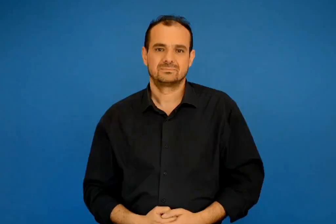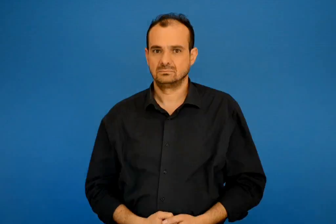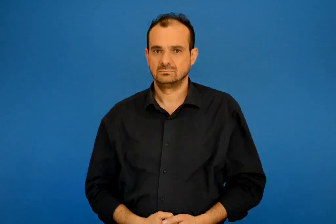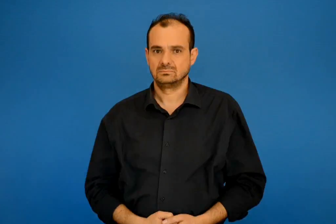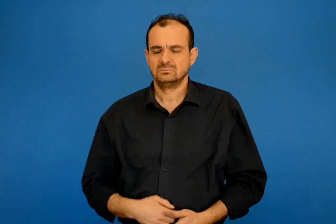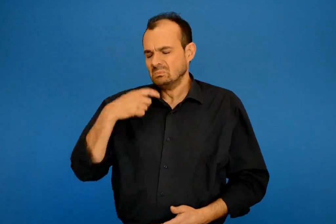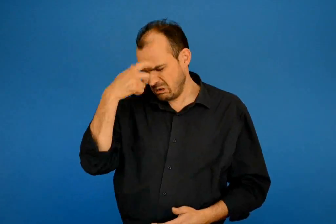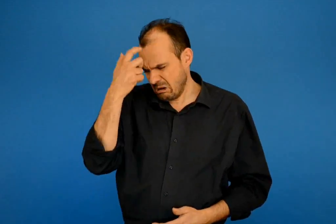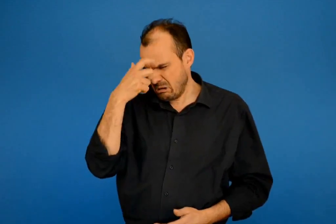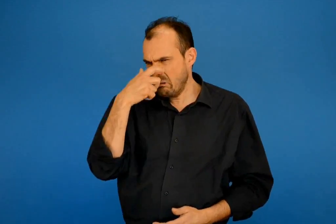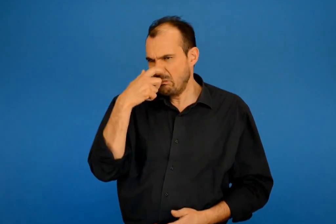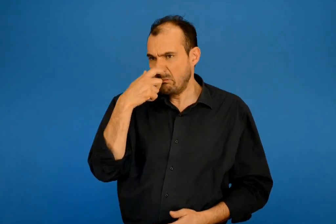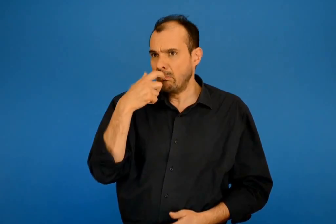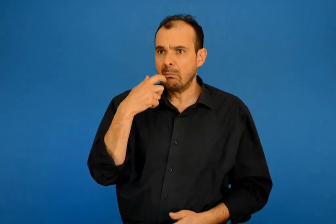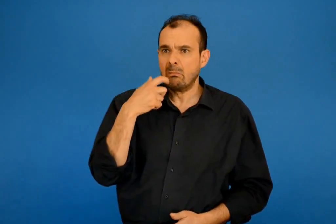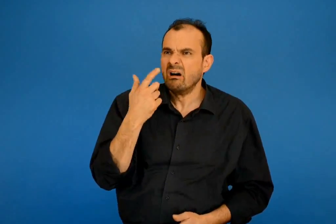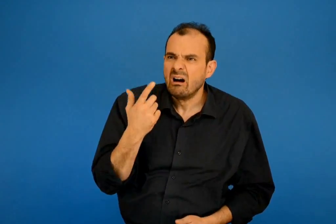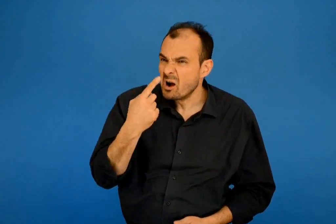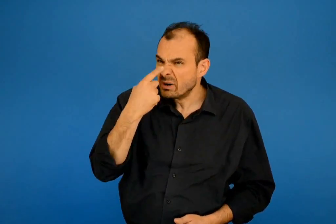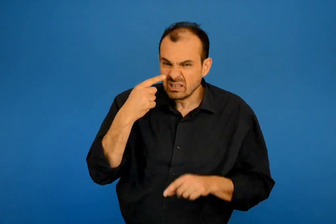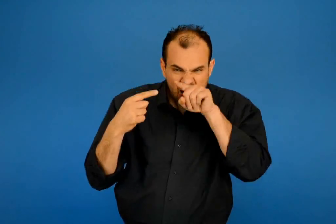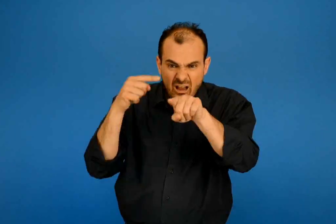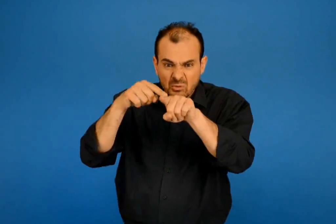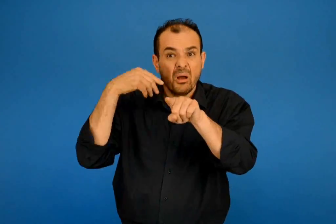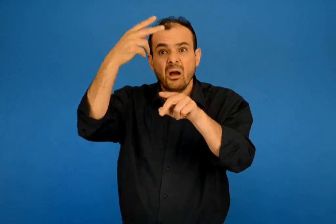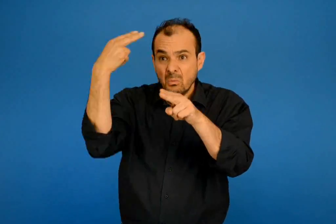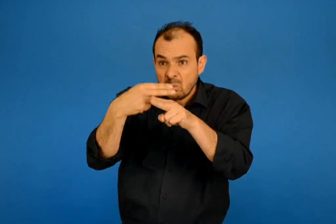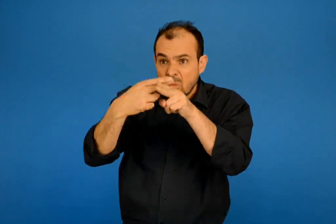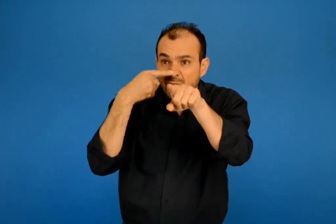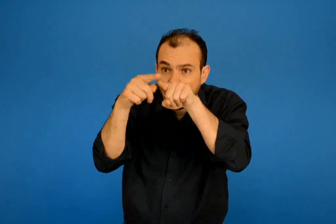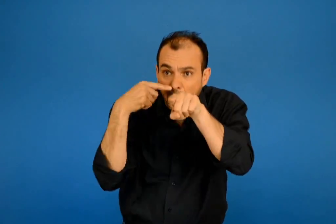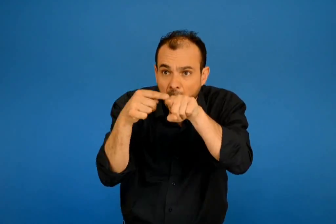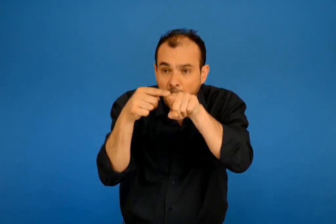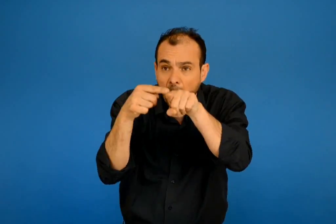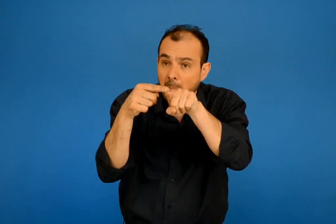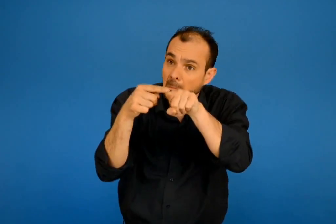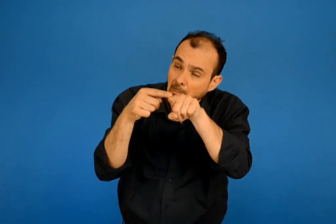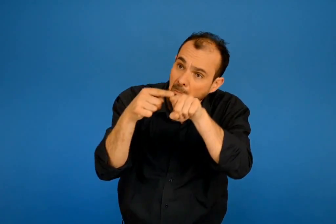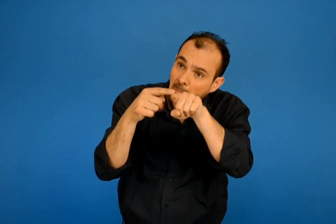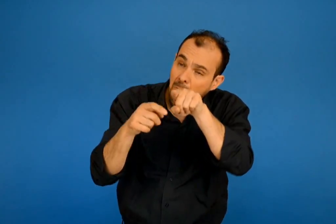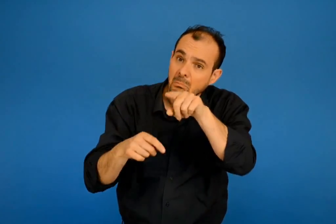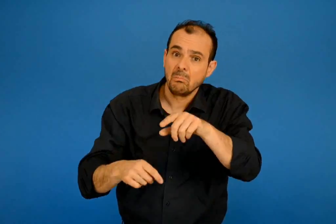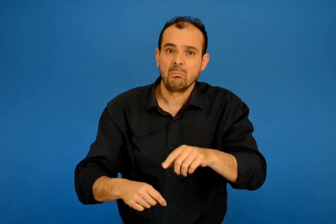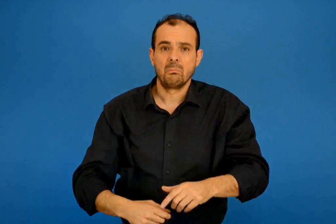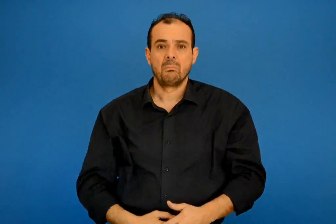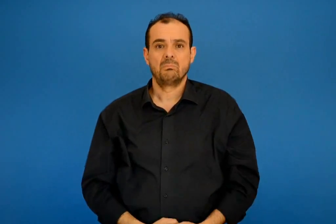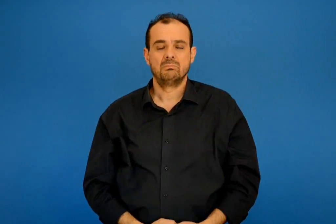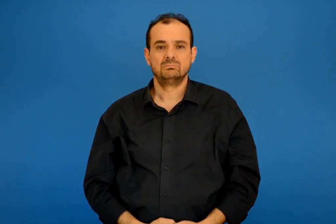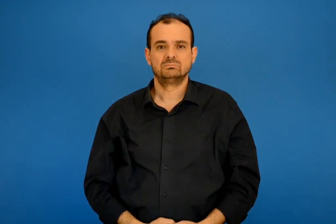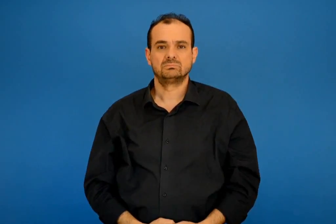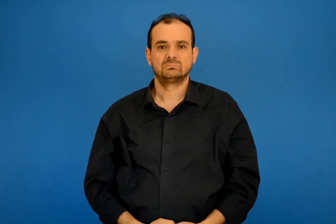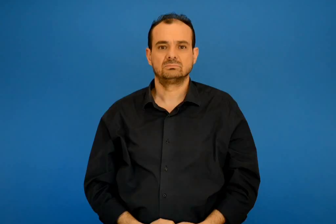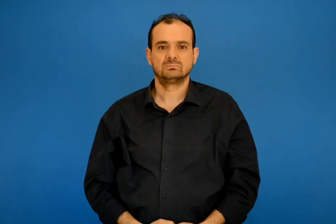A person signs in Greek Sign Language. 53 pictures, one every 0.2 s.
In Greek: και τι αξία μπορεί να έχει η τεράστια σουβλερή μου μύτη ; ρώτησε ο ξέρξης σταματώντας αμέσως το κλάμα του
